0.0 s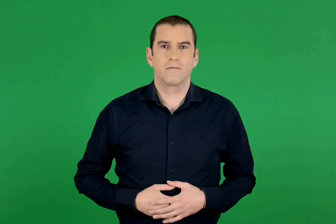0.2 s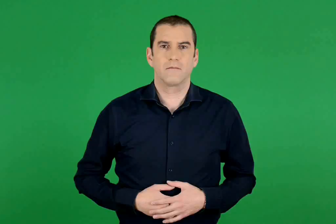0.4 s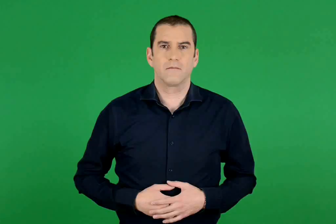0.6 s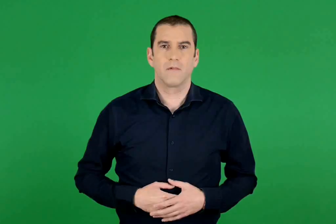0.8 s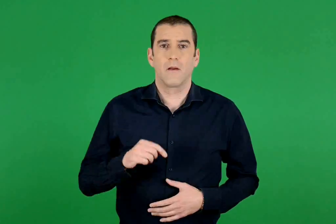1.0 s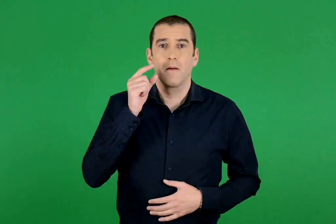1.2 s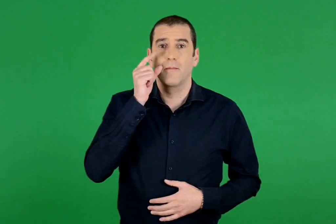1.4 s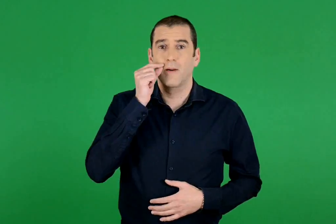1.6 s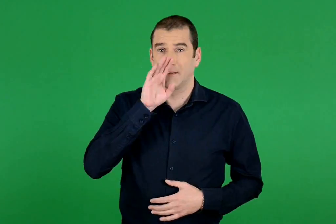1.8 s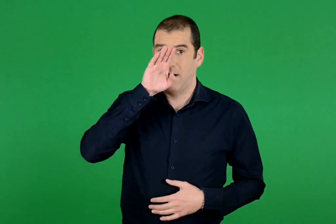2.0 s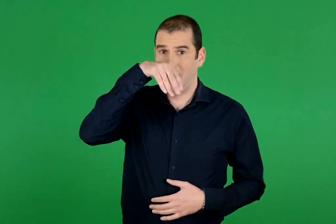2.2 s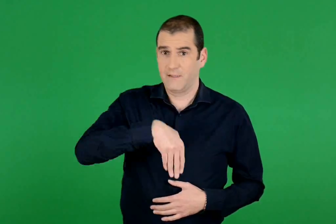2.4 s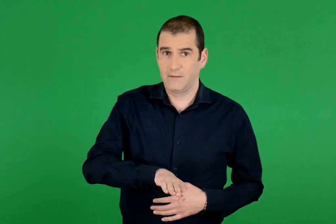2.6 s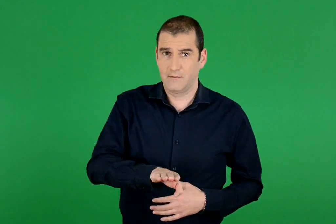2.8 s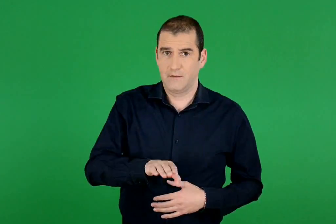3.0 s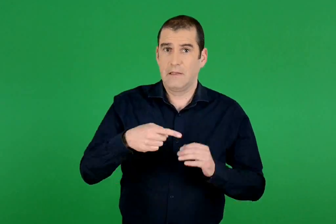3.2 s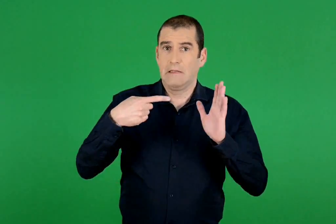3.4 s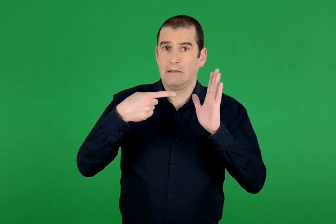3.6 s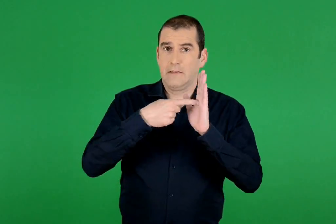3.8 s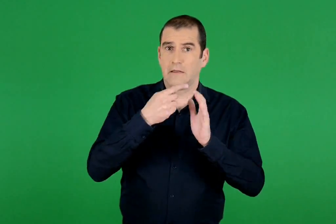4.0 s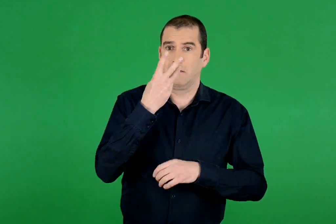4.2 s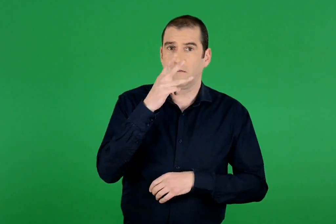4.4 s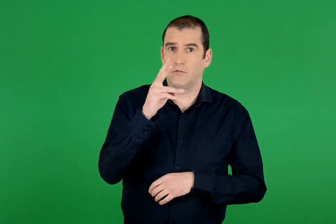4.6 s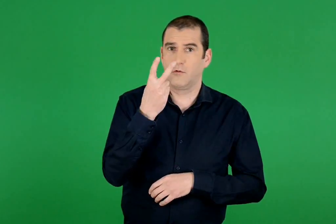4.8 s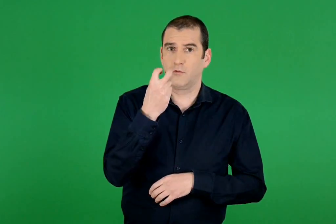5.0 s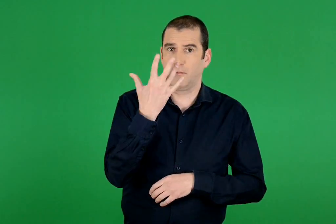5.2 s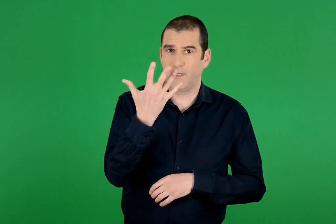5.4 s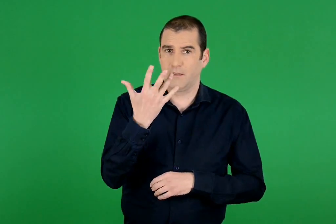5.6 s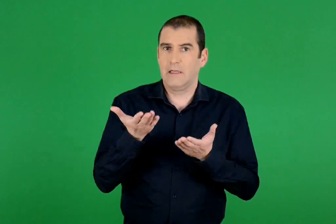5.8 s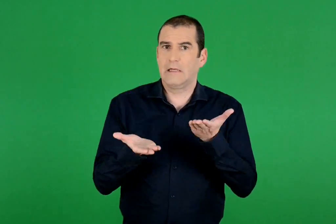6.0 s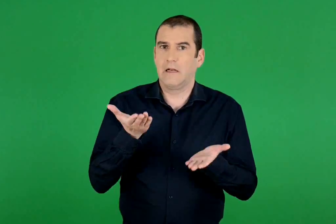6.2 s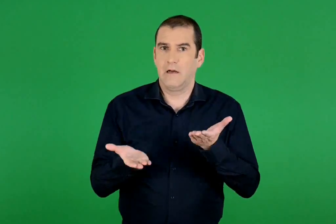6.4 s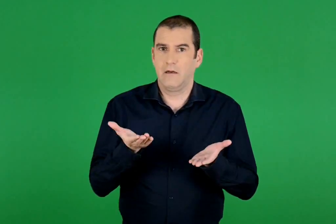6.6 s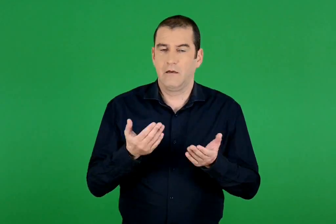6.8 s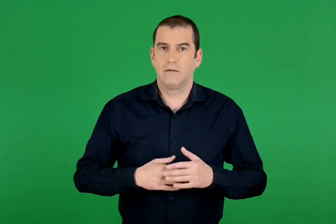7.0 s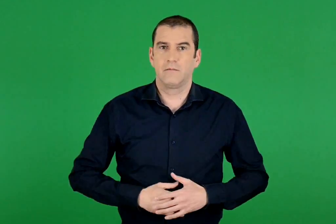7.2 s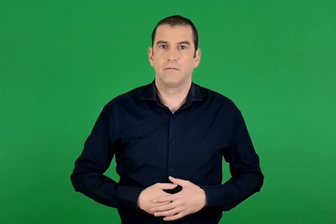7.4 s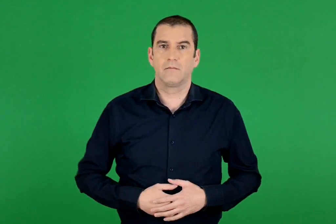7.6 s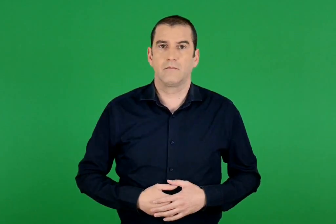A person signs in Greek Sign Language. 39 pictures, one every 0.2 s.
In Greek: μπαμπάς ελέφαντας 1.325 κιλά
